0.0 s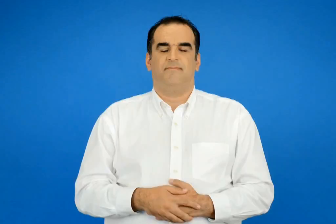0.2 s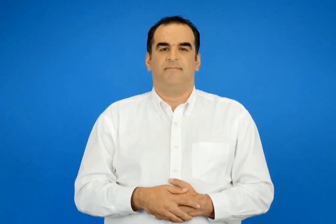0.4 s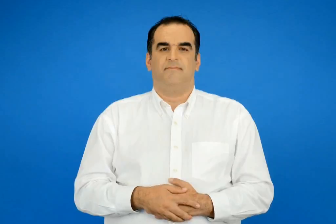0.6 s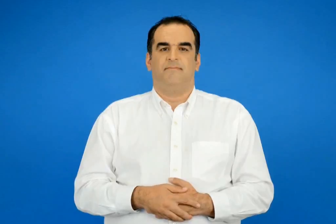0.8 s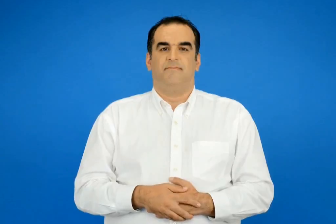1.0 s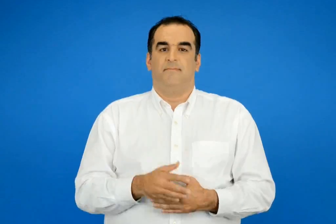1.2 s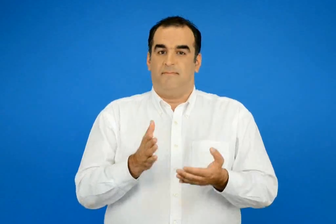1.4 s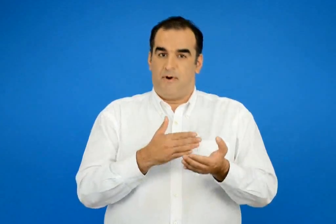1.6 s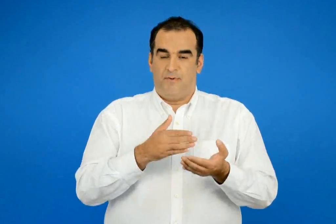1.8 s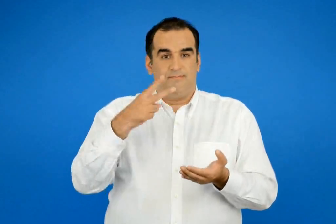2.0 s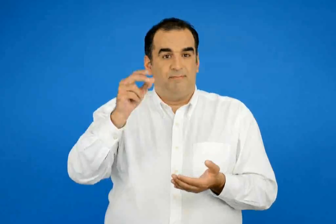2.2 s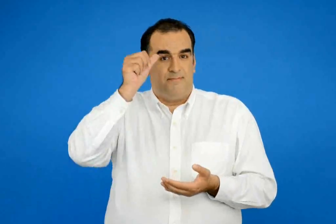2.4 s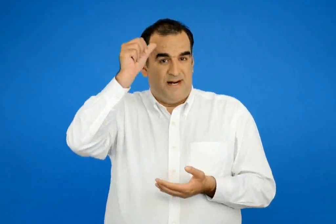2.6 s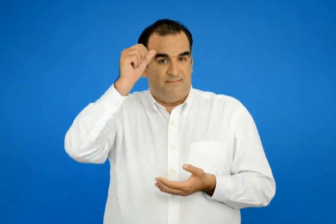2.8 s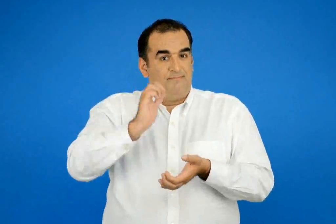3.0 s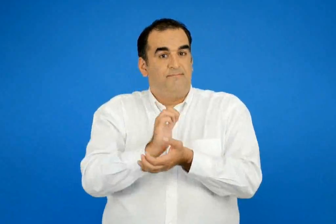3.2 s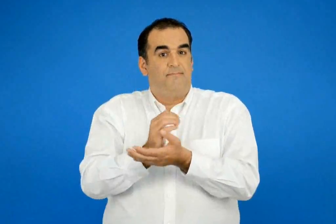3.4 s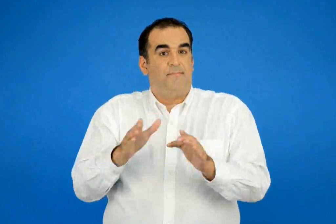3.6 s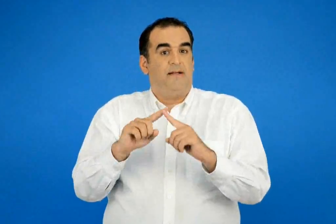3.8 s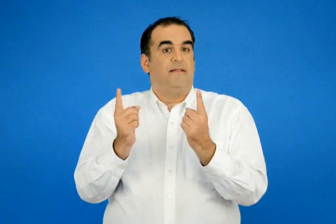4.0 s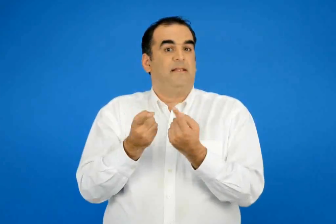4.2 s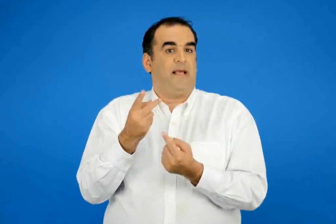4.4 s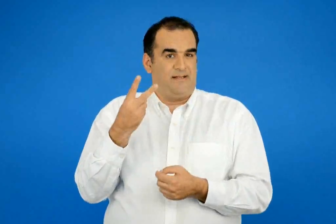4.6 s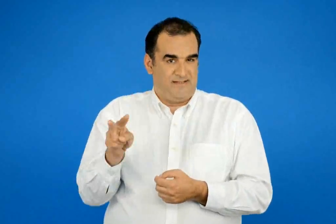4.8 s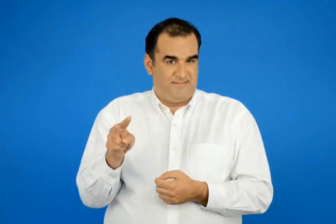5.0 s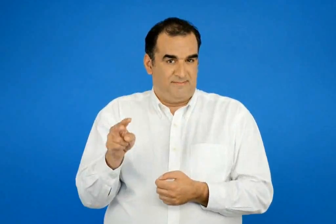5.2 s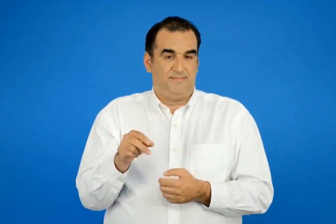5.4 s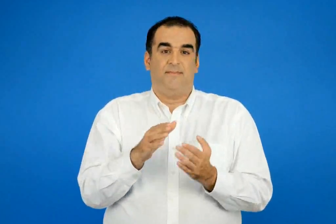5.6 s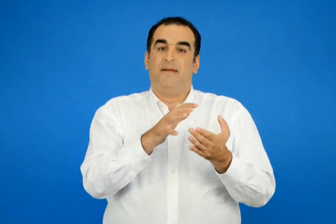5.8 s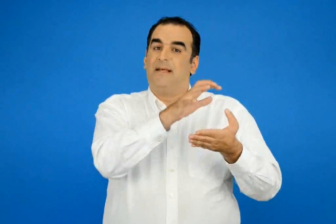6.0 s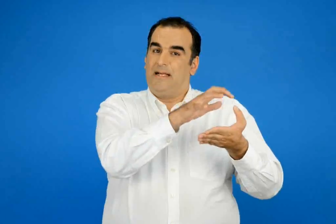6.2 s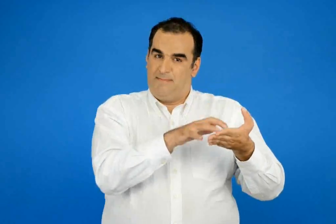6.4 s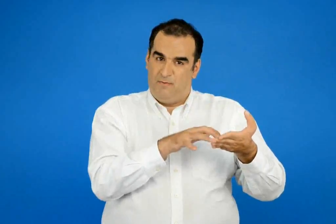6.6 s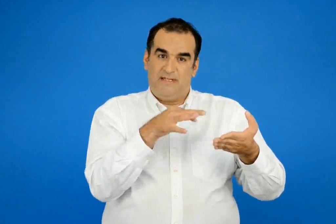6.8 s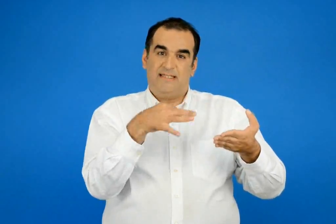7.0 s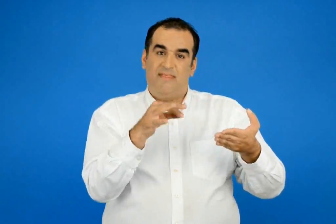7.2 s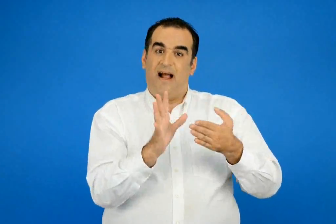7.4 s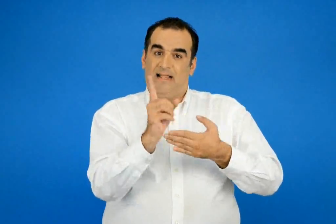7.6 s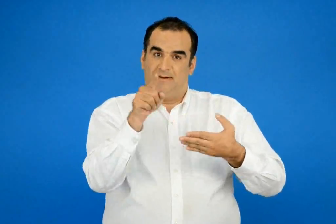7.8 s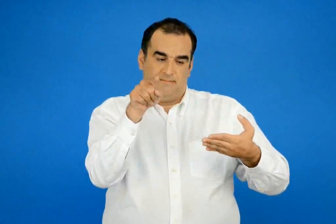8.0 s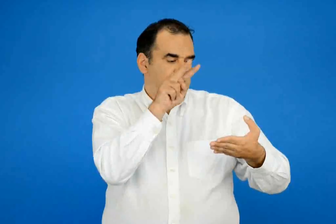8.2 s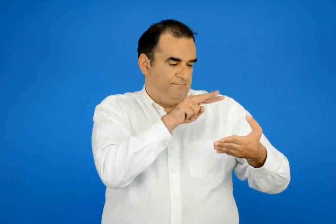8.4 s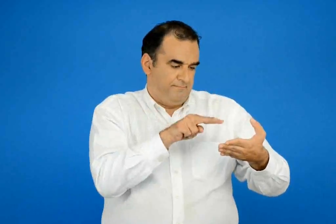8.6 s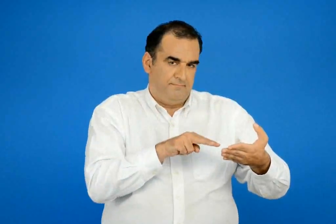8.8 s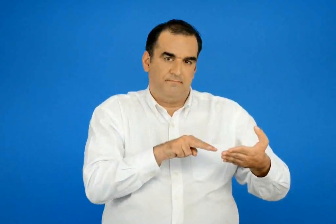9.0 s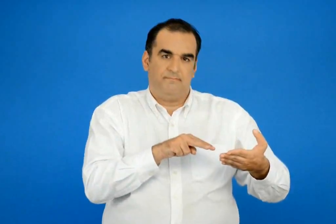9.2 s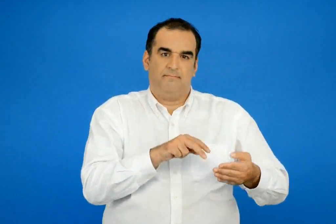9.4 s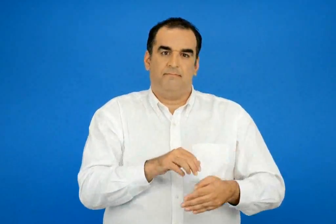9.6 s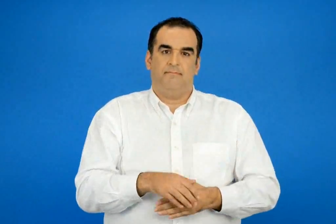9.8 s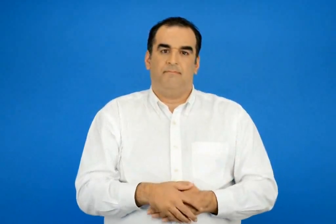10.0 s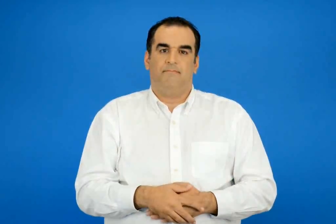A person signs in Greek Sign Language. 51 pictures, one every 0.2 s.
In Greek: διάβασε τώρα το κείμενο που βρίσκεται στη σελίδα 11 του περιοδικού που εκδίδει η τάξη του μηνά
